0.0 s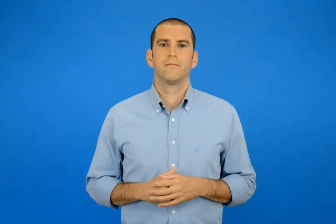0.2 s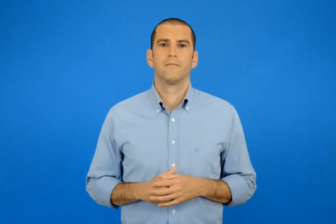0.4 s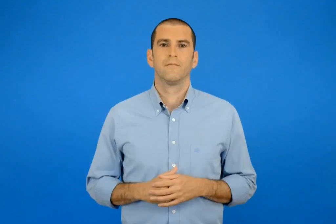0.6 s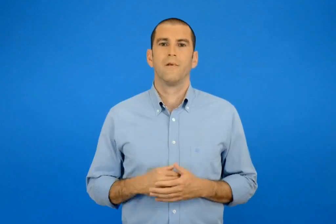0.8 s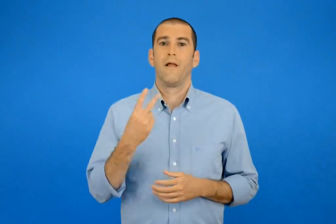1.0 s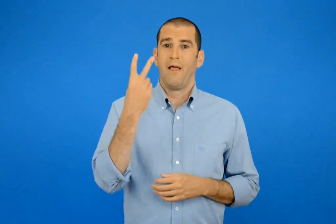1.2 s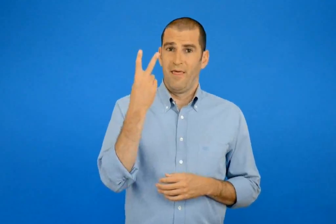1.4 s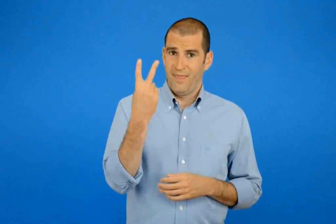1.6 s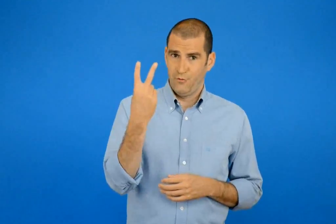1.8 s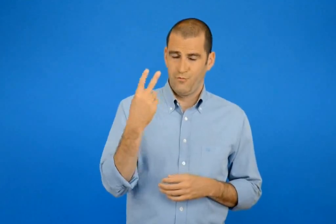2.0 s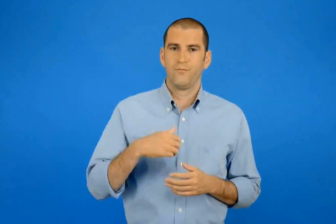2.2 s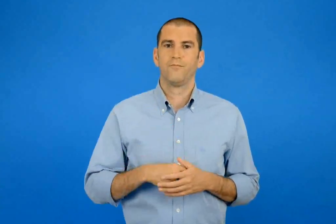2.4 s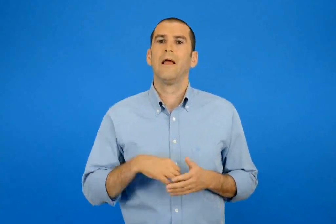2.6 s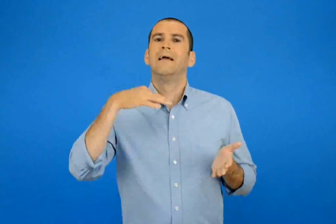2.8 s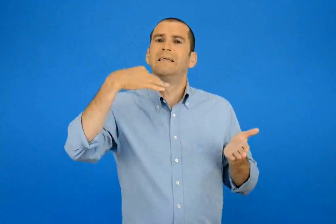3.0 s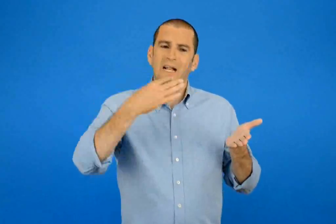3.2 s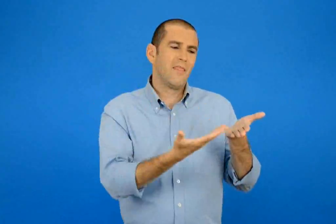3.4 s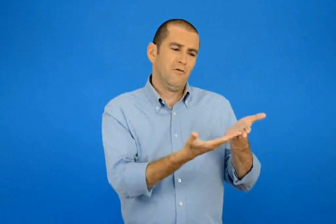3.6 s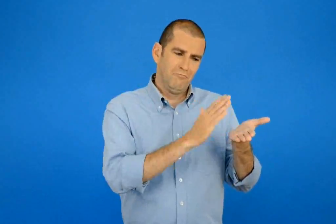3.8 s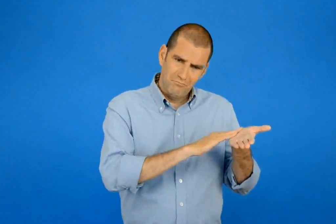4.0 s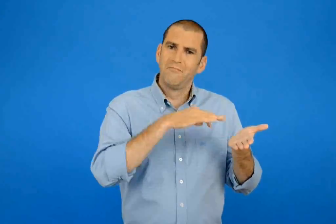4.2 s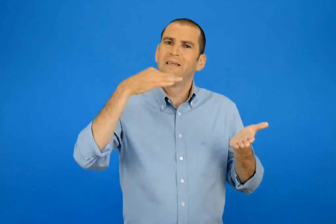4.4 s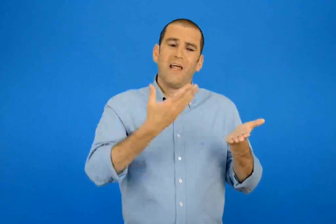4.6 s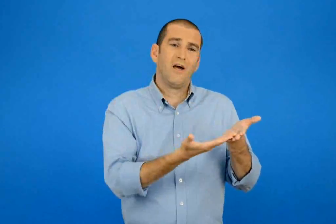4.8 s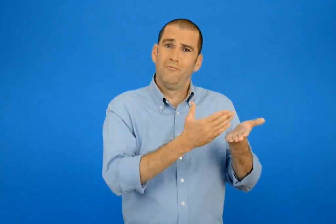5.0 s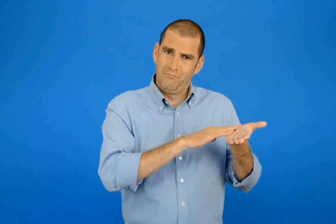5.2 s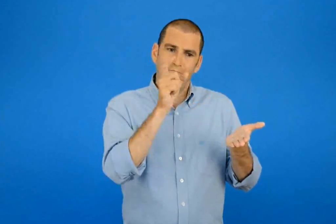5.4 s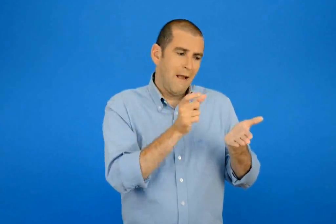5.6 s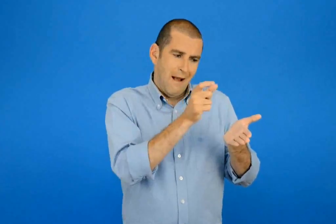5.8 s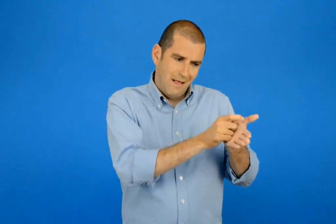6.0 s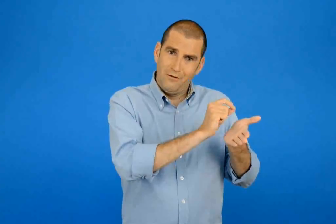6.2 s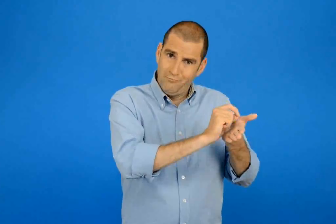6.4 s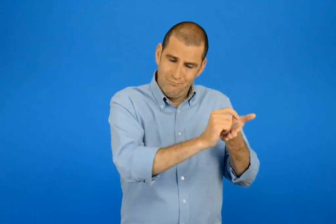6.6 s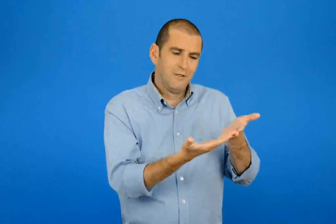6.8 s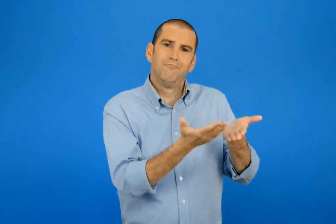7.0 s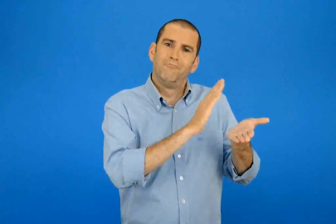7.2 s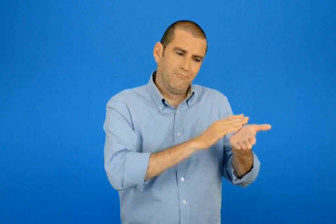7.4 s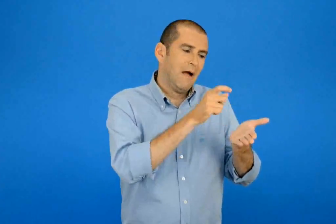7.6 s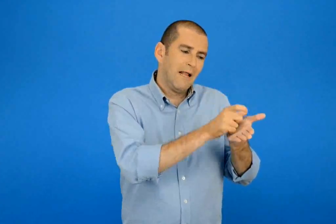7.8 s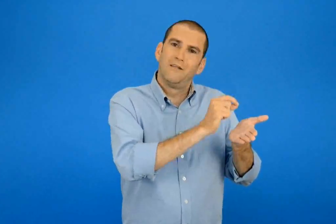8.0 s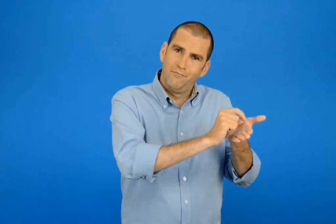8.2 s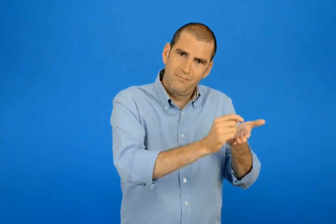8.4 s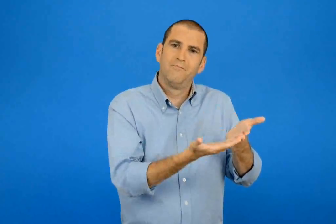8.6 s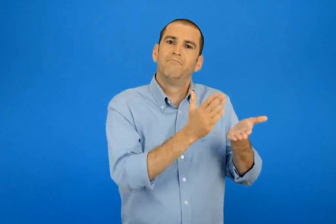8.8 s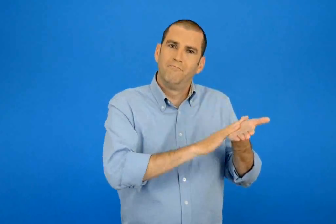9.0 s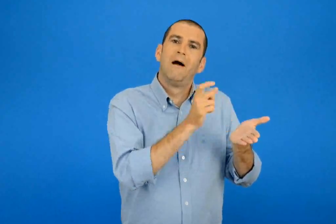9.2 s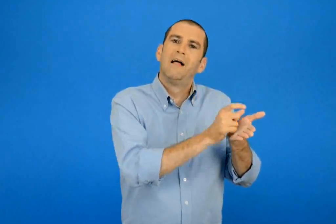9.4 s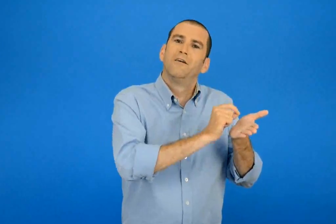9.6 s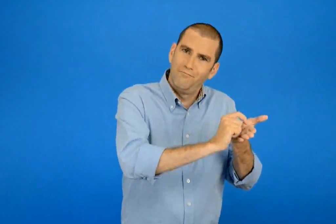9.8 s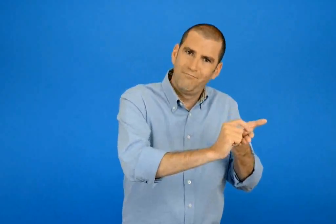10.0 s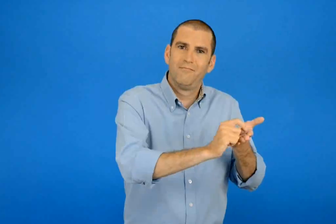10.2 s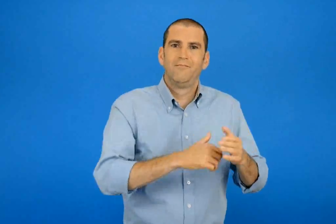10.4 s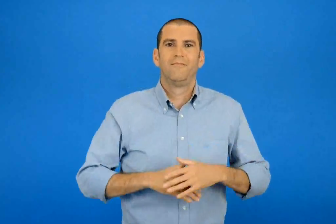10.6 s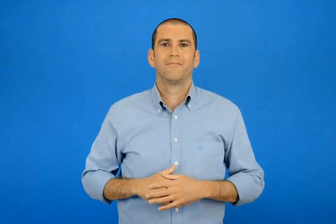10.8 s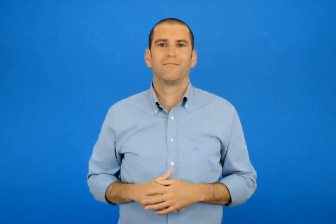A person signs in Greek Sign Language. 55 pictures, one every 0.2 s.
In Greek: 2 σε κάθε σελίδα θα γράφεις μια λέξη
